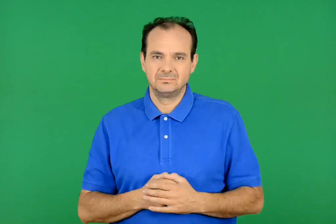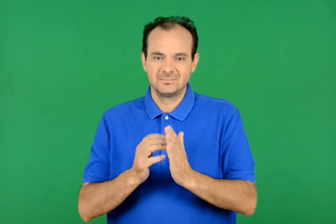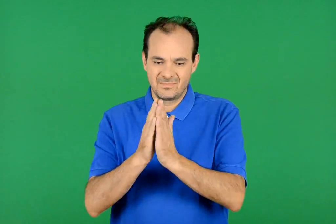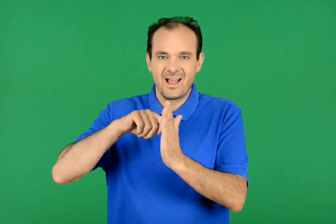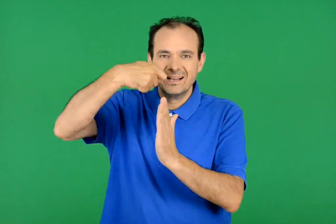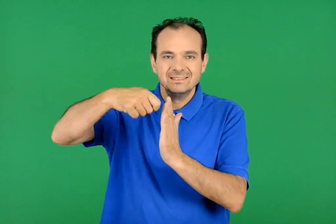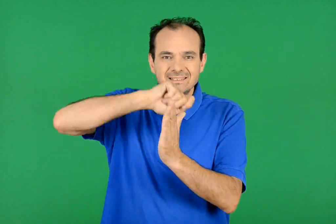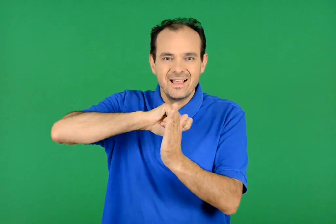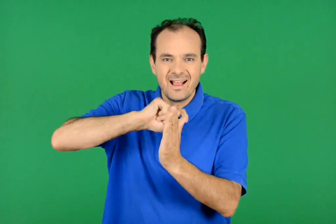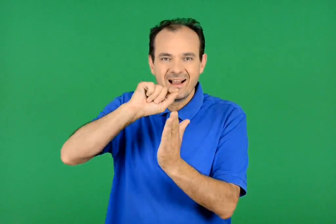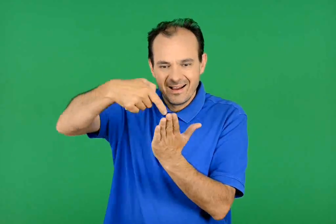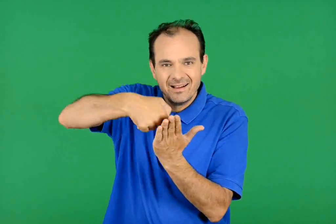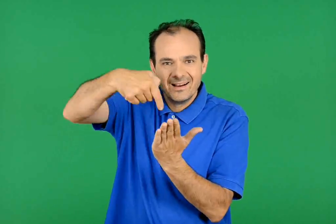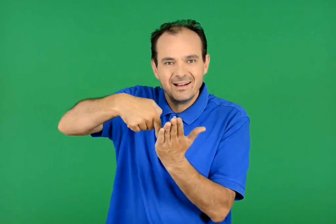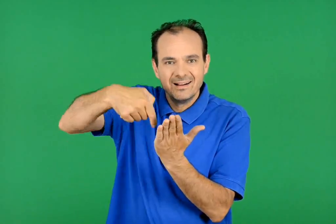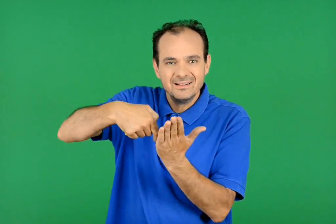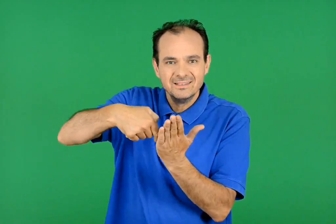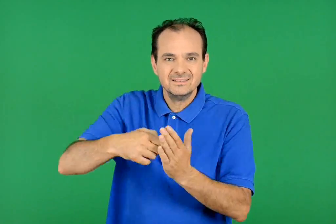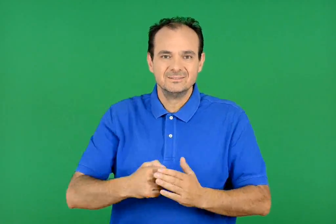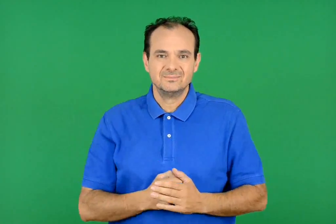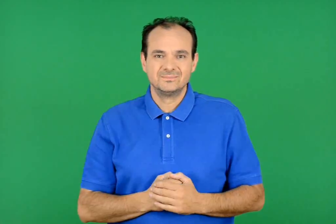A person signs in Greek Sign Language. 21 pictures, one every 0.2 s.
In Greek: κασετίνα
